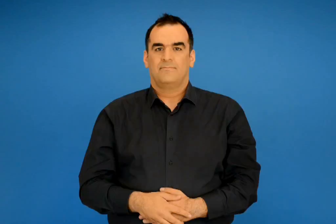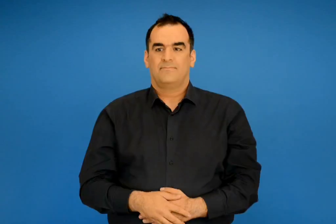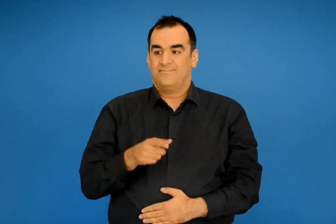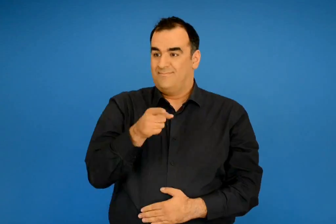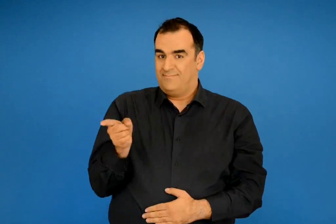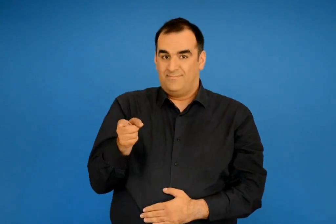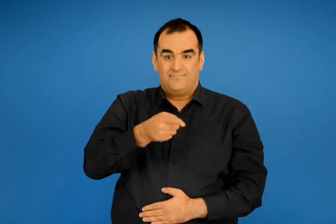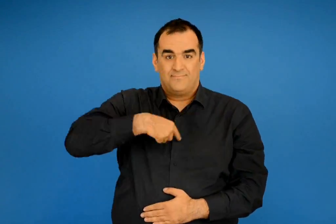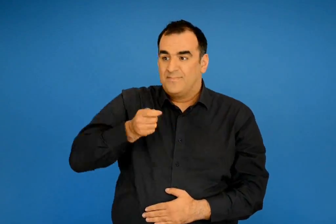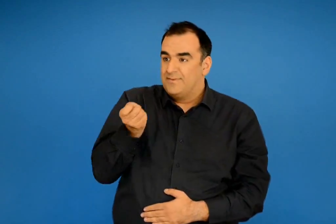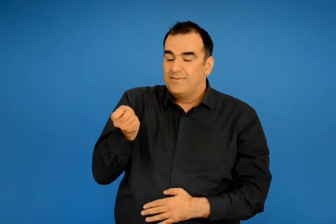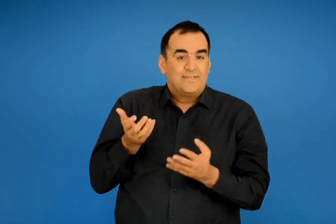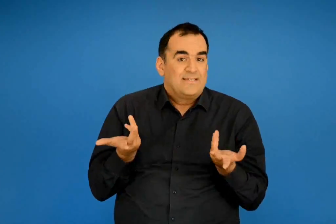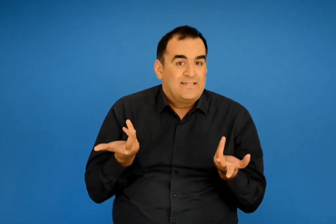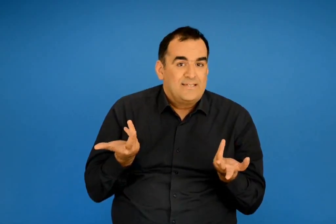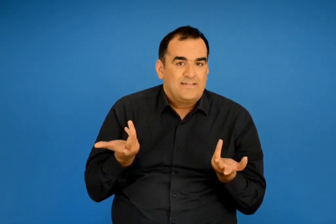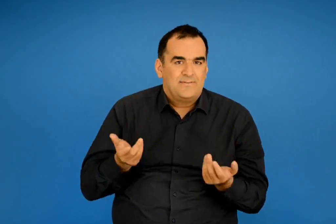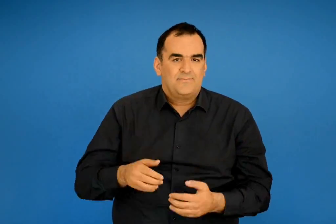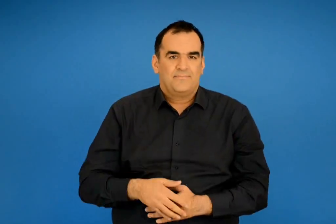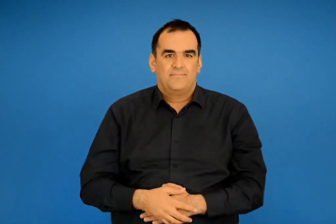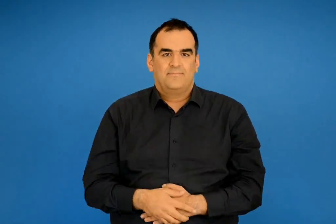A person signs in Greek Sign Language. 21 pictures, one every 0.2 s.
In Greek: τι οφείλουμε σε αυτούς ;
